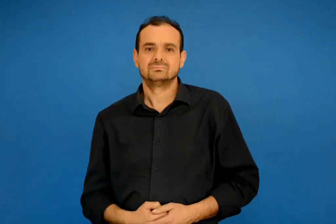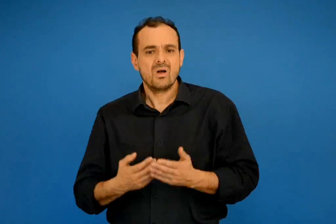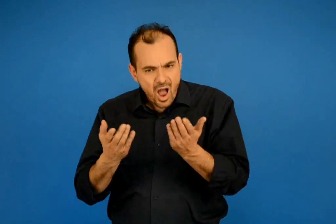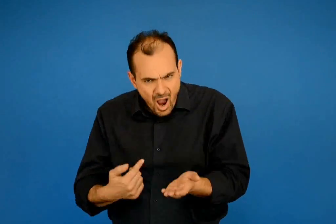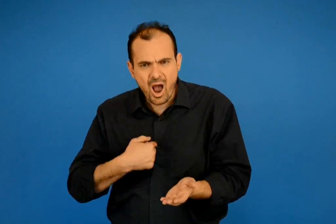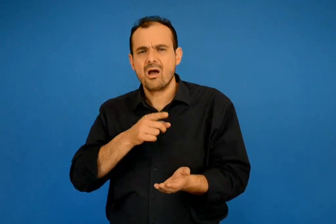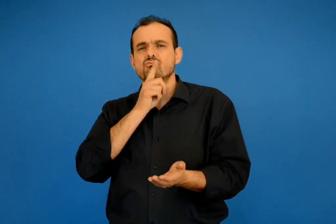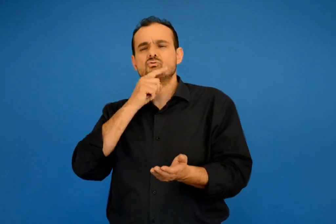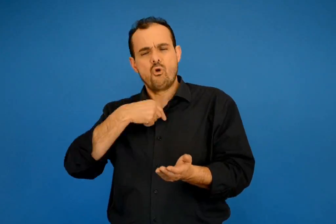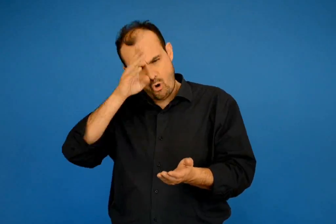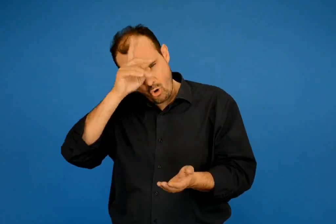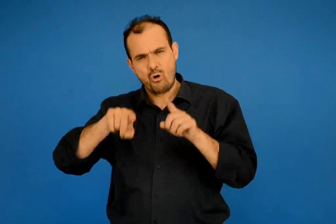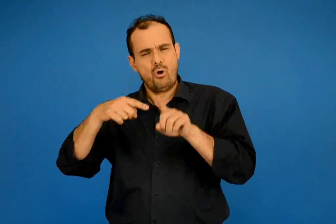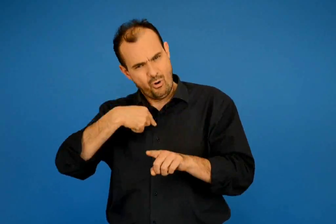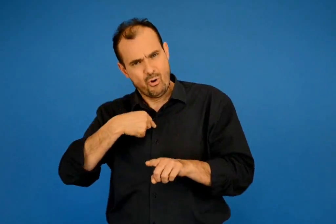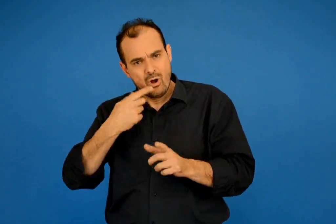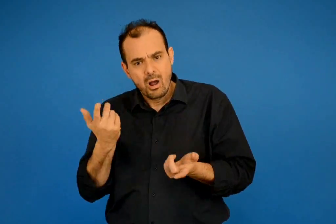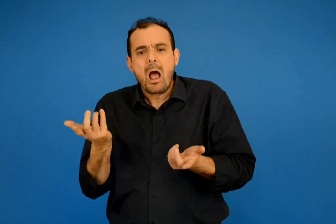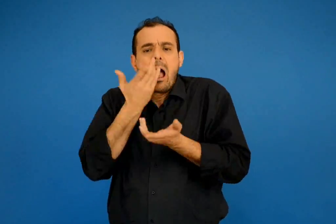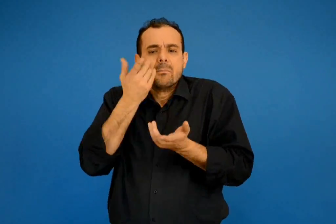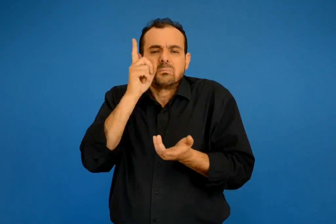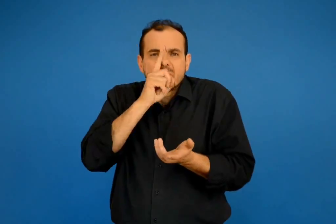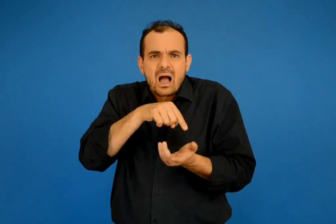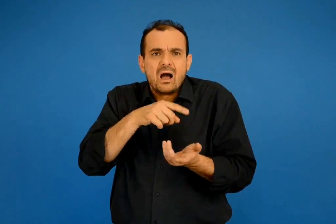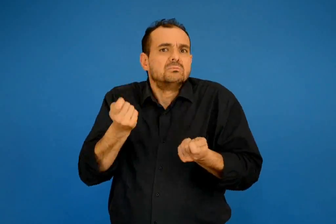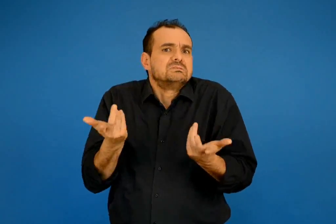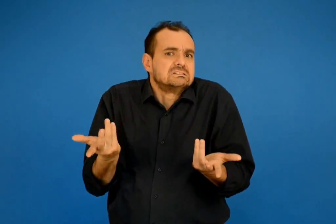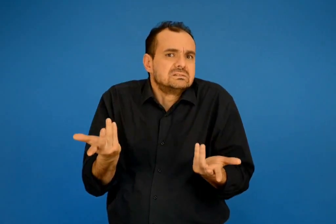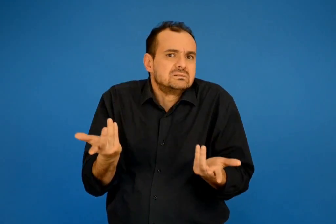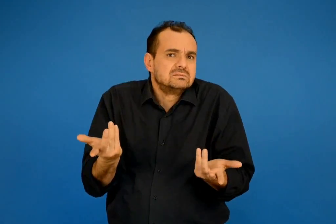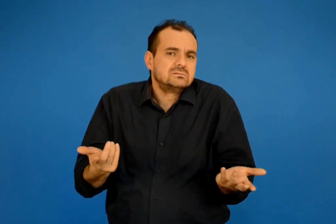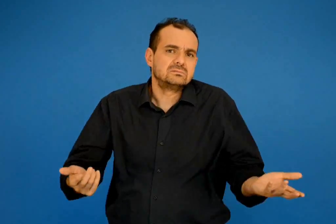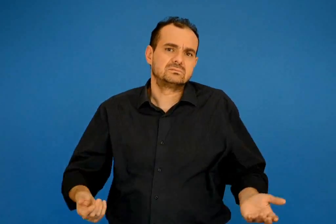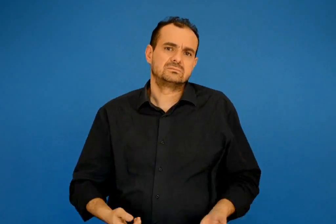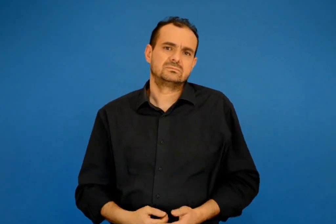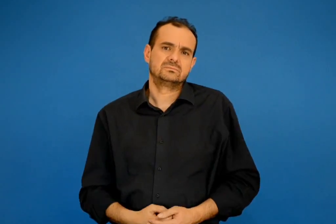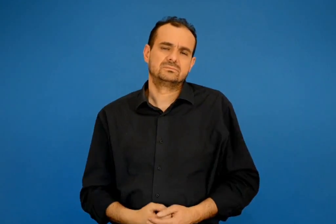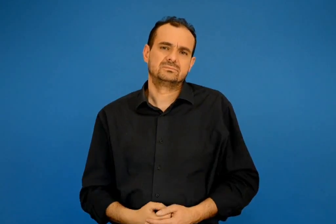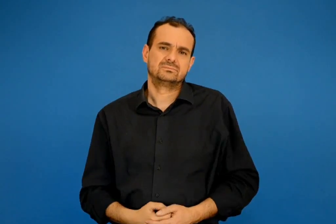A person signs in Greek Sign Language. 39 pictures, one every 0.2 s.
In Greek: κι εγώ το παθαίνω αυτό και τι έγινε με αυτό το ψέμα ;
